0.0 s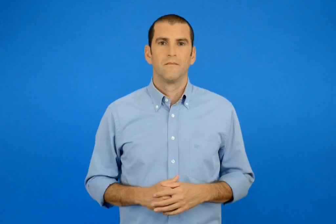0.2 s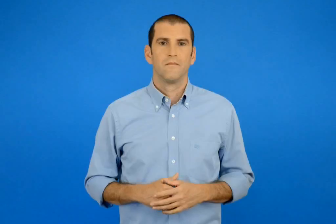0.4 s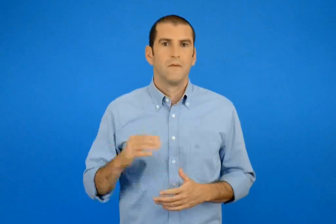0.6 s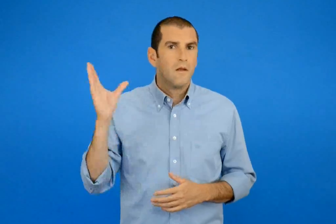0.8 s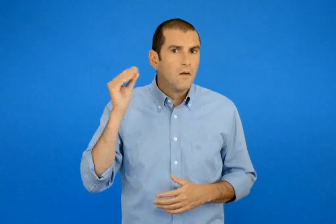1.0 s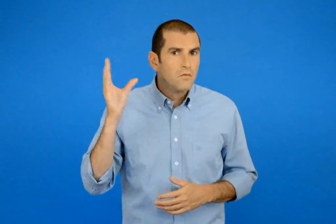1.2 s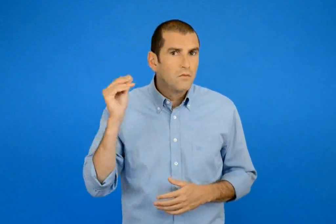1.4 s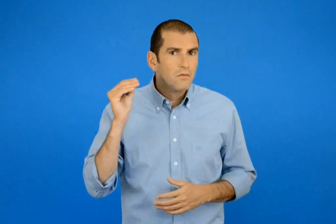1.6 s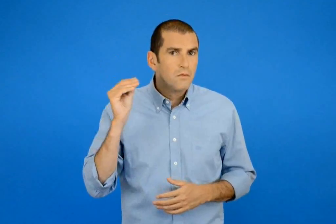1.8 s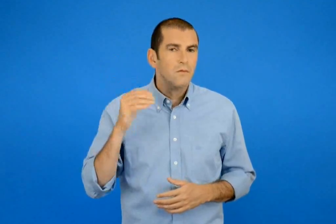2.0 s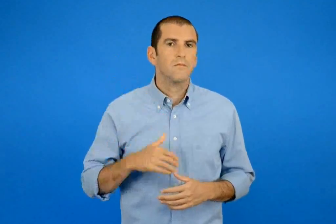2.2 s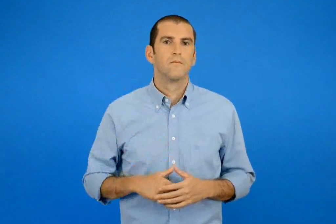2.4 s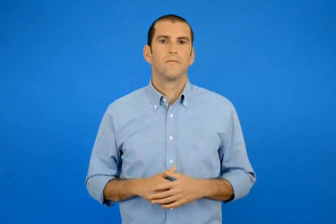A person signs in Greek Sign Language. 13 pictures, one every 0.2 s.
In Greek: άκουσε
